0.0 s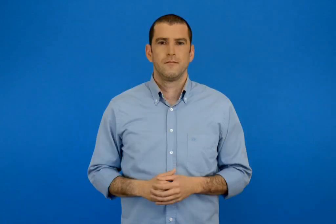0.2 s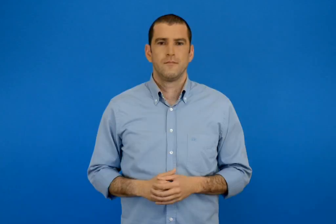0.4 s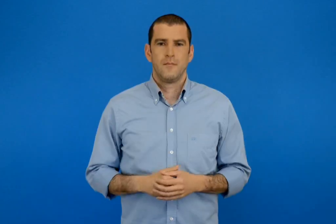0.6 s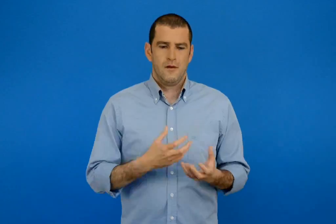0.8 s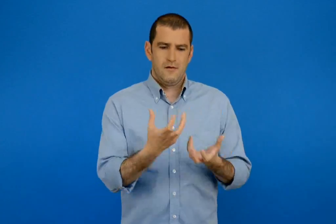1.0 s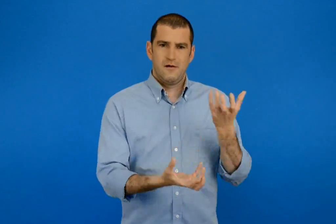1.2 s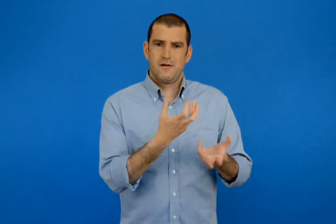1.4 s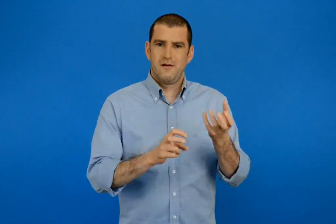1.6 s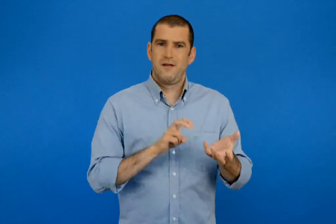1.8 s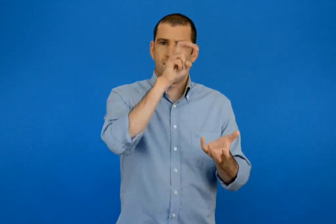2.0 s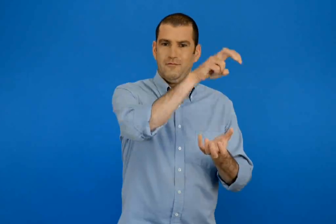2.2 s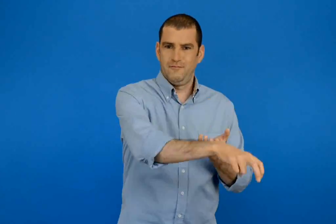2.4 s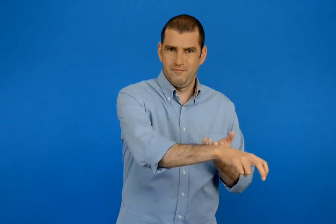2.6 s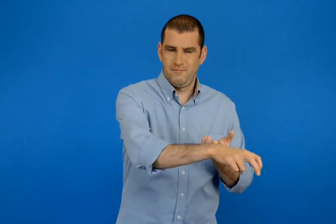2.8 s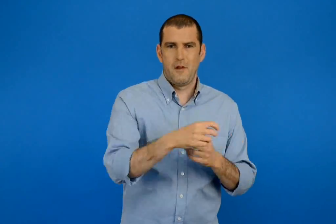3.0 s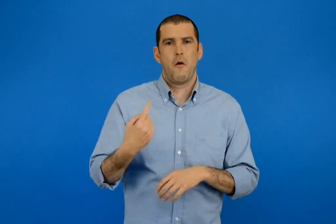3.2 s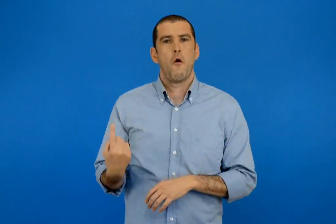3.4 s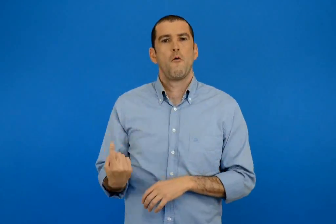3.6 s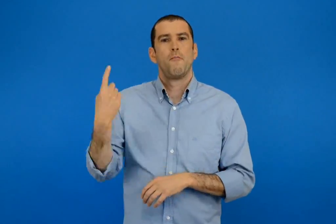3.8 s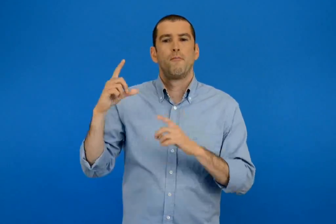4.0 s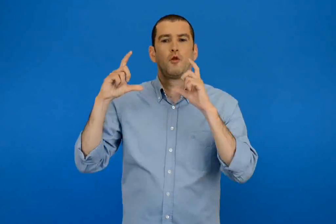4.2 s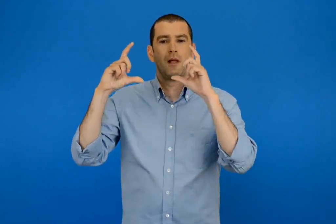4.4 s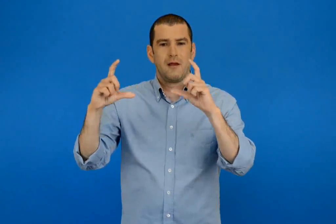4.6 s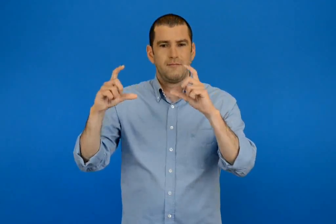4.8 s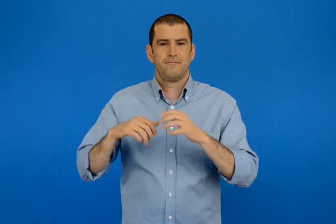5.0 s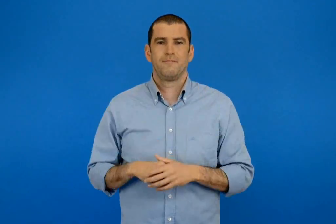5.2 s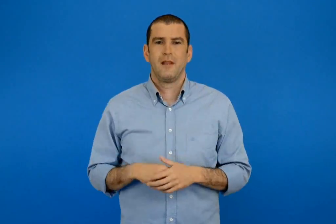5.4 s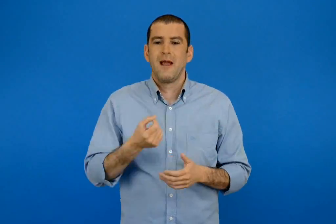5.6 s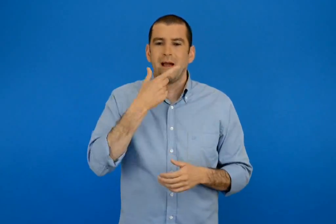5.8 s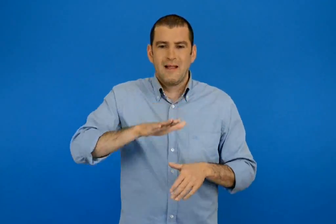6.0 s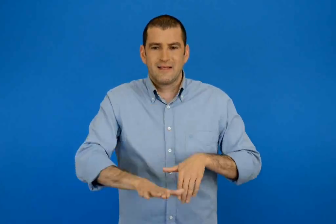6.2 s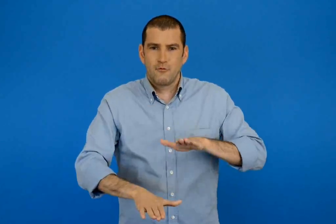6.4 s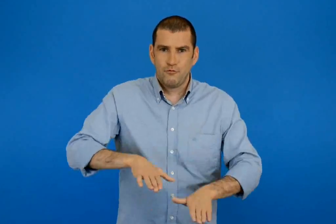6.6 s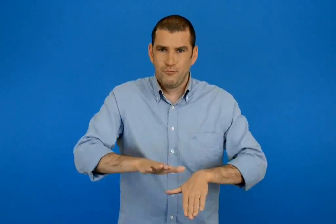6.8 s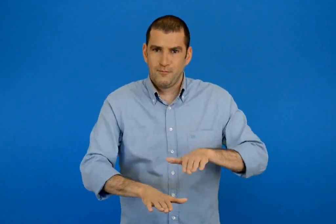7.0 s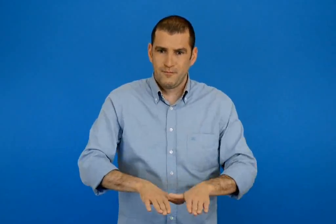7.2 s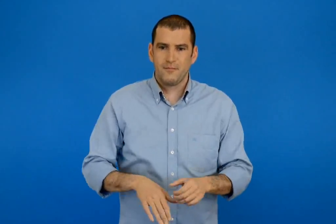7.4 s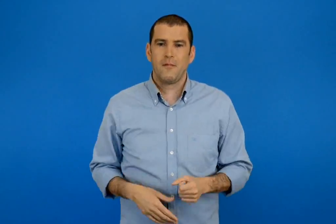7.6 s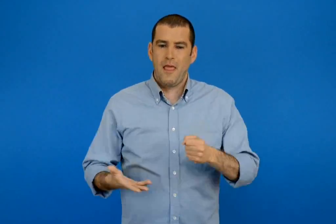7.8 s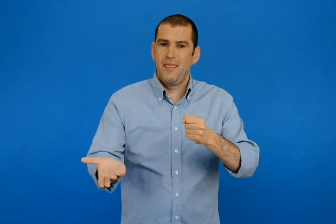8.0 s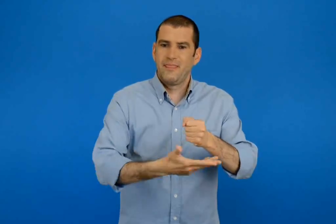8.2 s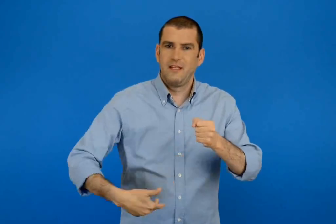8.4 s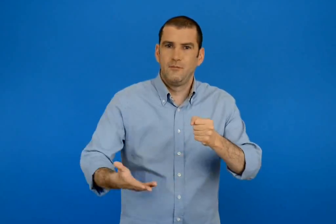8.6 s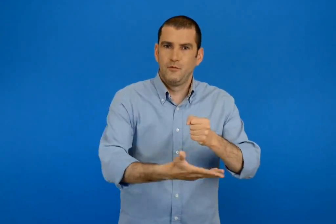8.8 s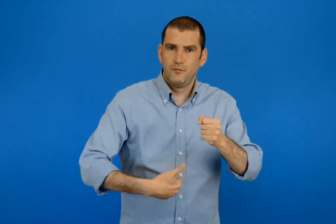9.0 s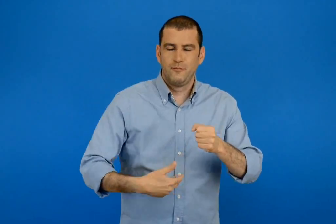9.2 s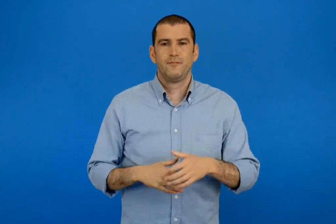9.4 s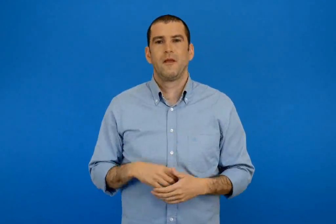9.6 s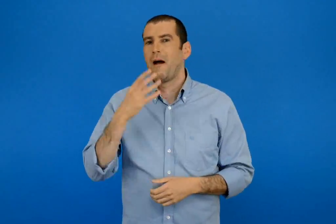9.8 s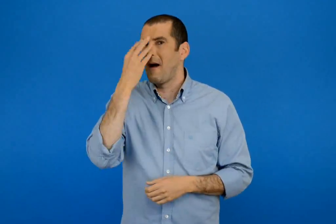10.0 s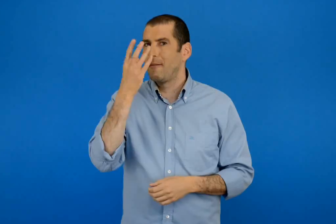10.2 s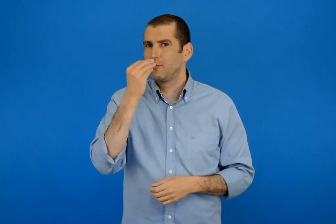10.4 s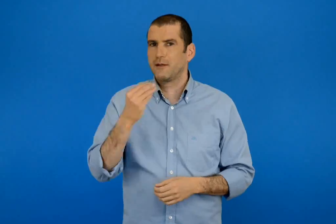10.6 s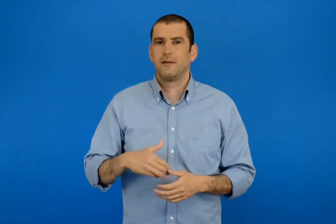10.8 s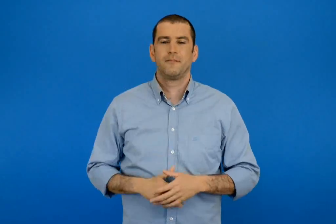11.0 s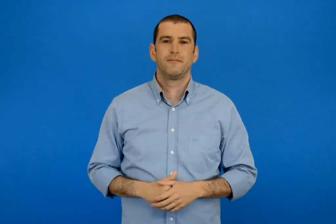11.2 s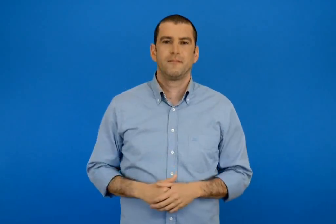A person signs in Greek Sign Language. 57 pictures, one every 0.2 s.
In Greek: κλειδωνάς πρωτομαγιά τρύγος θερισμός αποκριά
